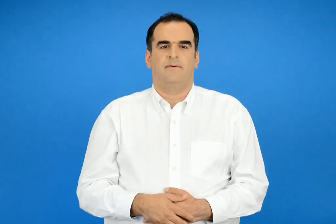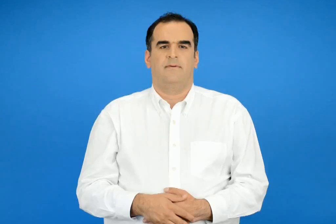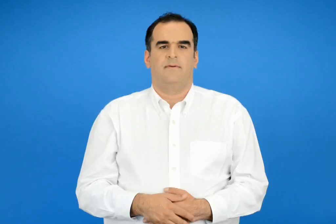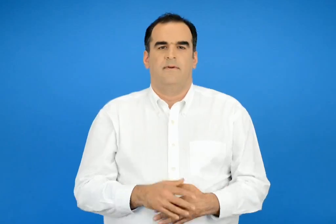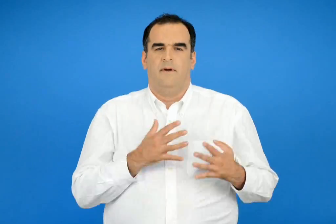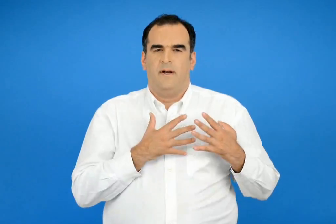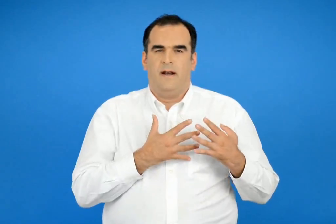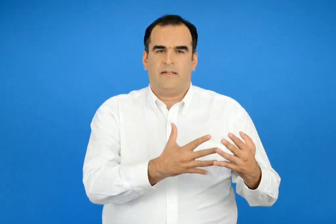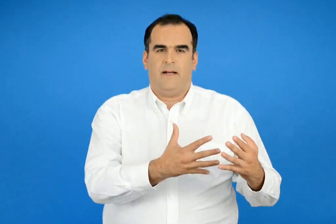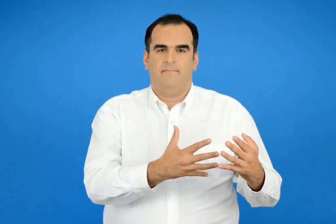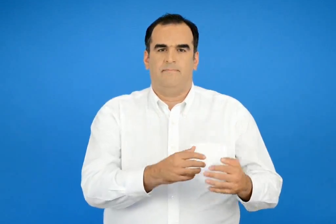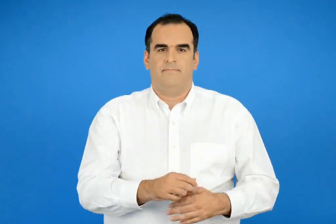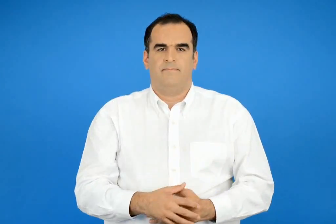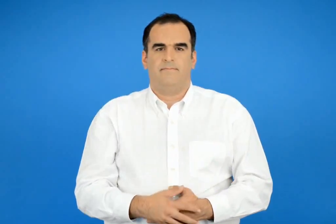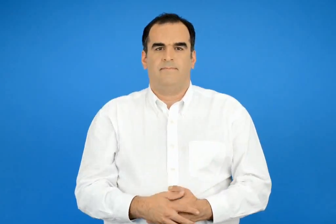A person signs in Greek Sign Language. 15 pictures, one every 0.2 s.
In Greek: λατρεία
